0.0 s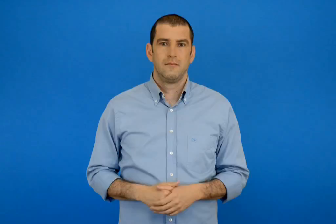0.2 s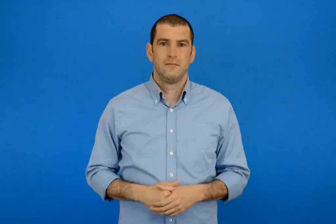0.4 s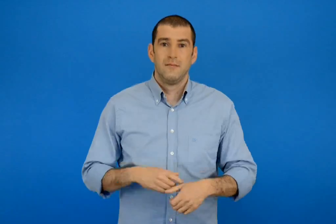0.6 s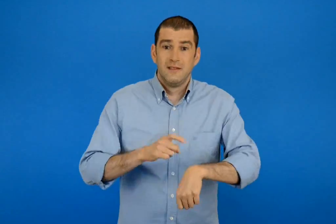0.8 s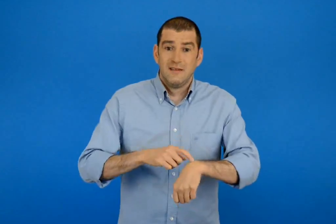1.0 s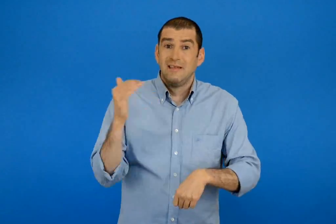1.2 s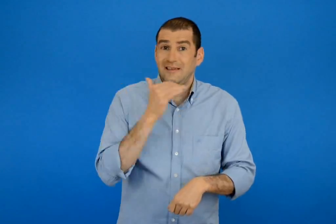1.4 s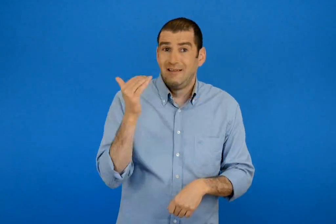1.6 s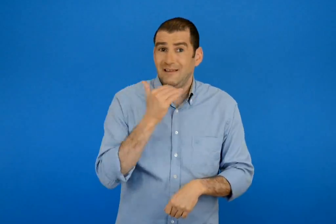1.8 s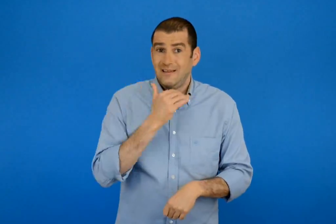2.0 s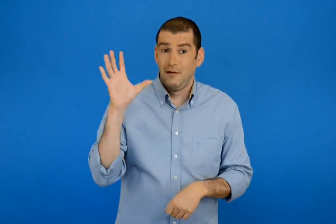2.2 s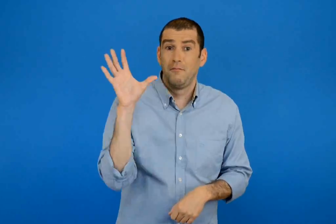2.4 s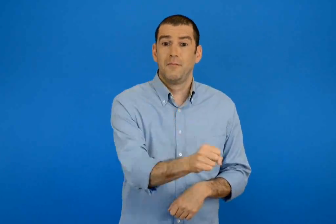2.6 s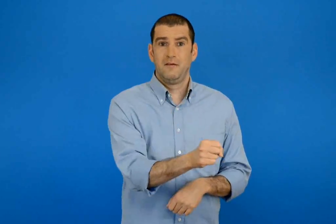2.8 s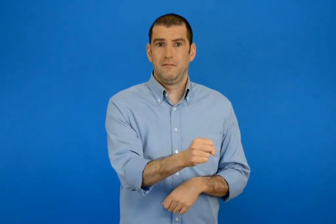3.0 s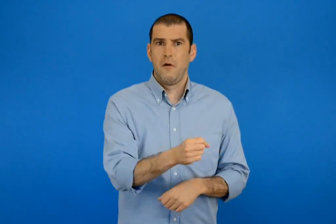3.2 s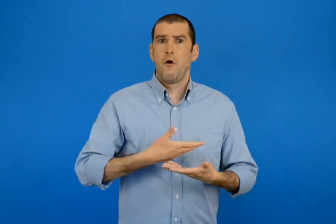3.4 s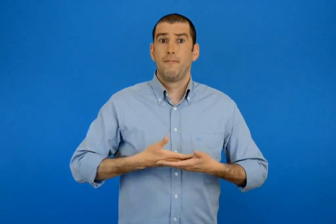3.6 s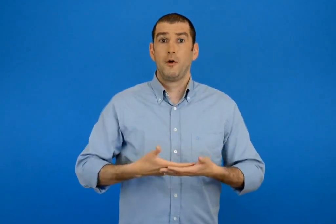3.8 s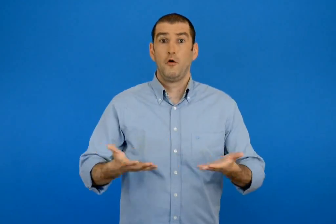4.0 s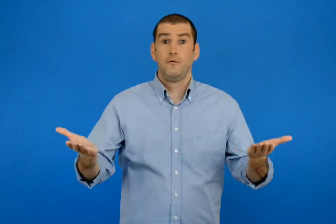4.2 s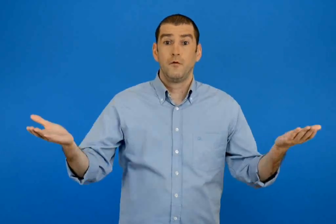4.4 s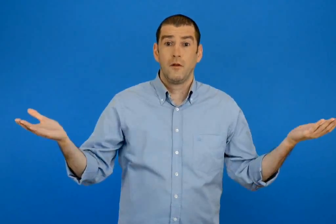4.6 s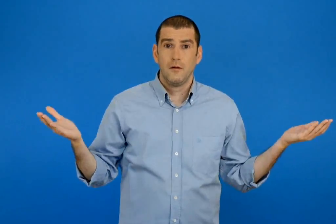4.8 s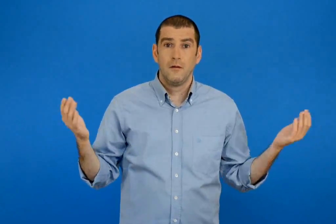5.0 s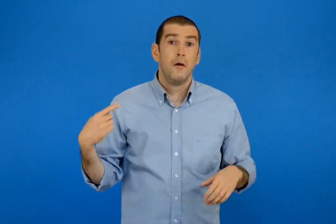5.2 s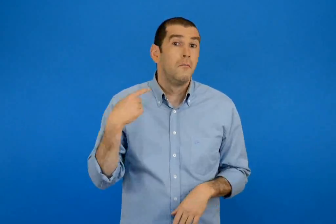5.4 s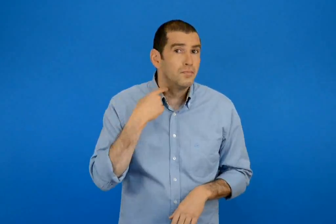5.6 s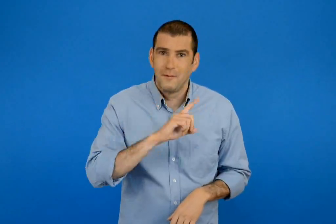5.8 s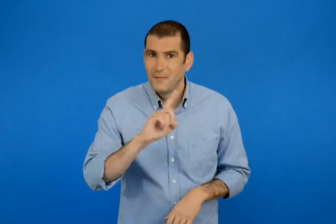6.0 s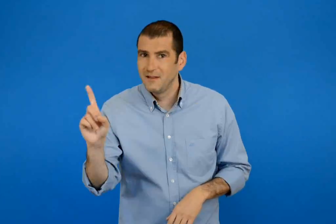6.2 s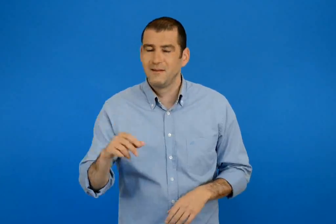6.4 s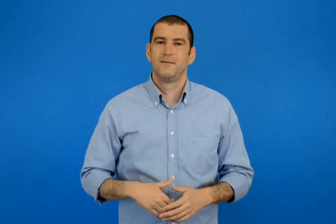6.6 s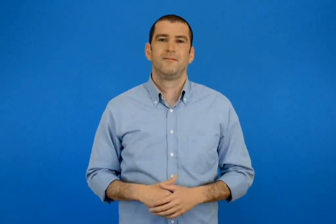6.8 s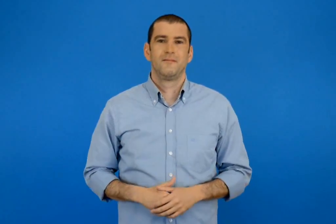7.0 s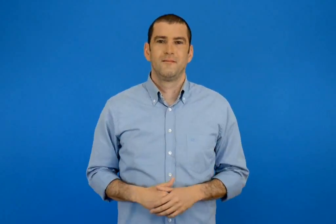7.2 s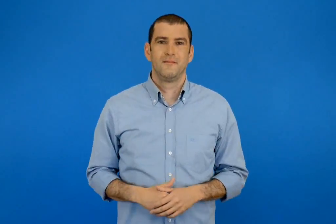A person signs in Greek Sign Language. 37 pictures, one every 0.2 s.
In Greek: τρέξτε να προλάβετε μεγάλη προσφορά μην τη χάσετε
